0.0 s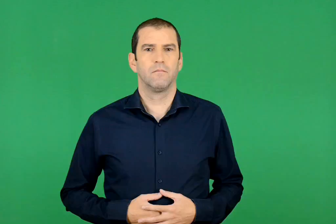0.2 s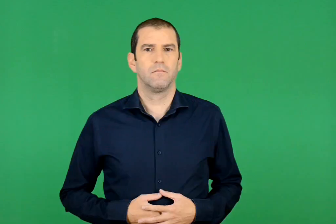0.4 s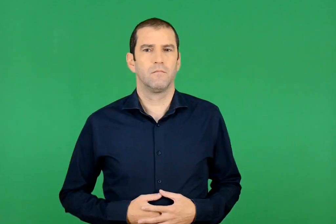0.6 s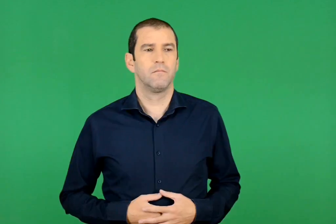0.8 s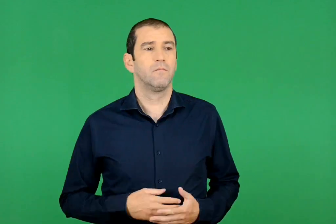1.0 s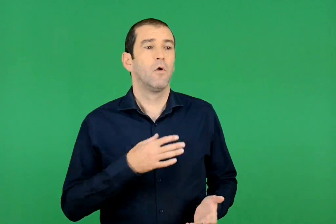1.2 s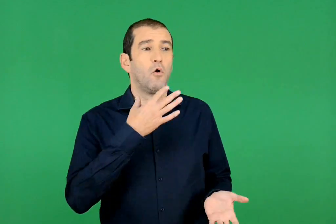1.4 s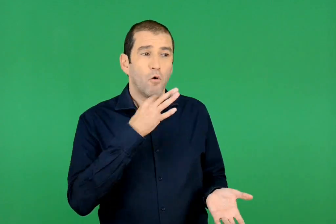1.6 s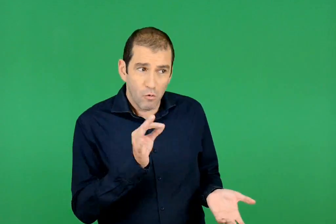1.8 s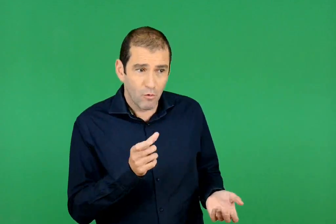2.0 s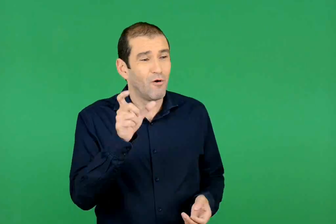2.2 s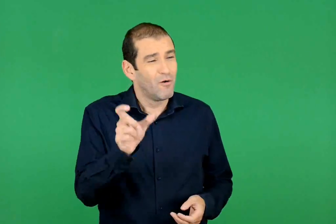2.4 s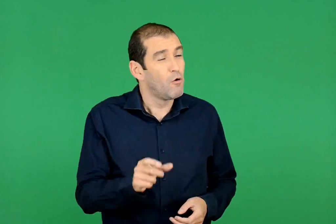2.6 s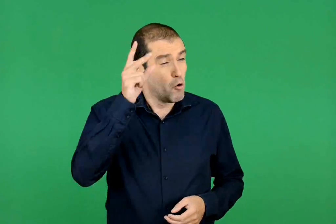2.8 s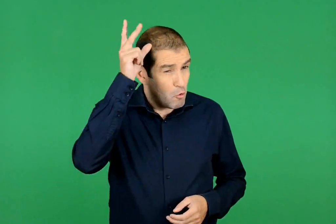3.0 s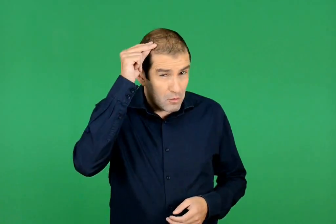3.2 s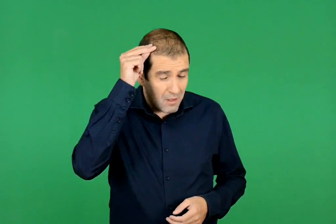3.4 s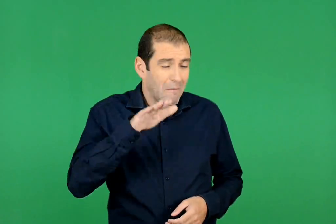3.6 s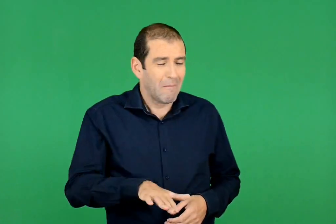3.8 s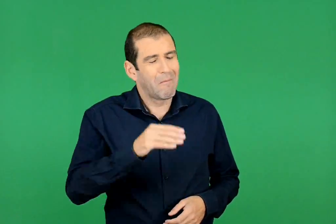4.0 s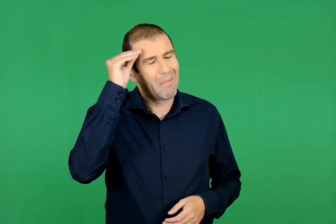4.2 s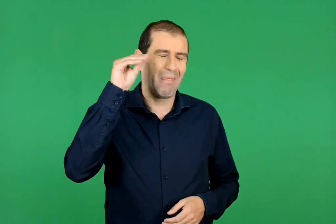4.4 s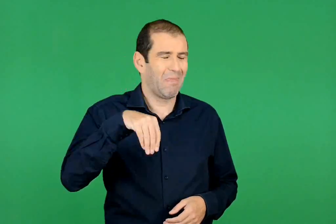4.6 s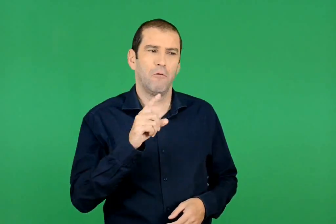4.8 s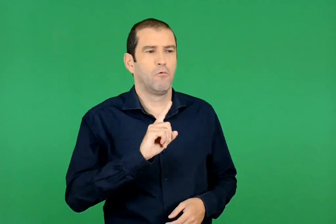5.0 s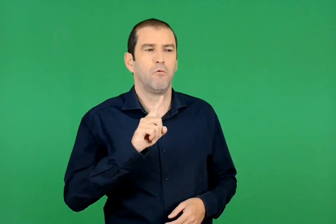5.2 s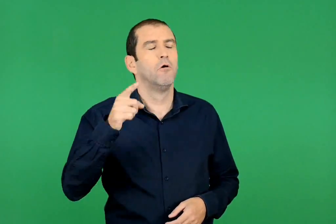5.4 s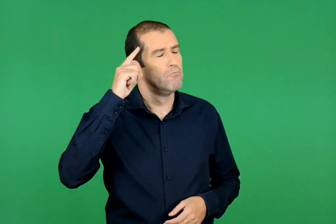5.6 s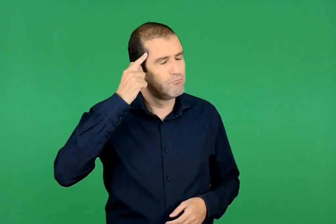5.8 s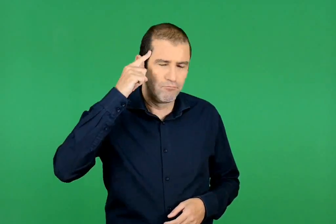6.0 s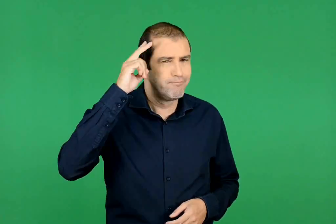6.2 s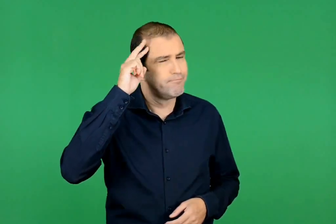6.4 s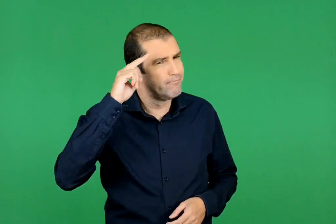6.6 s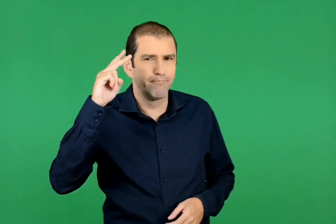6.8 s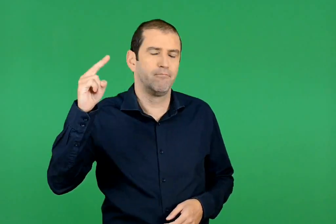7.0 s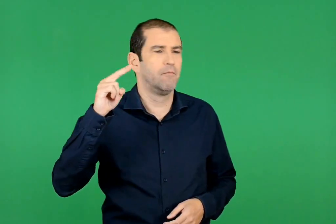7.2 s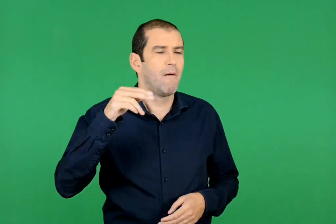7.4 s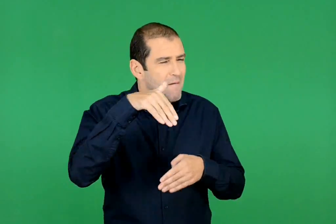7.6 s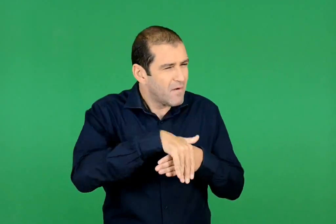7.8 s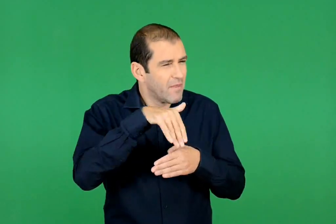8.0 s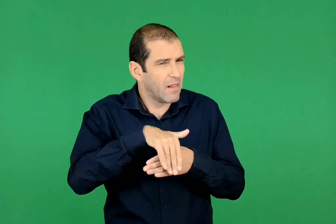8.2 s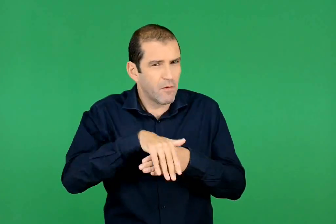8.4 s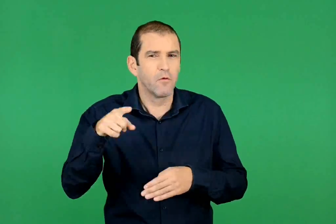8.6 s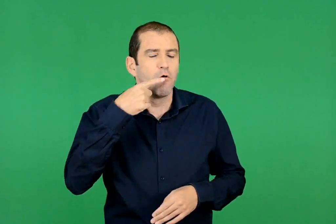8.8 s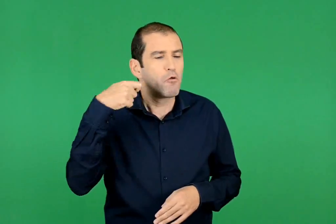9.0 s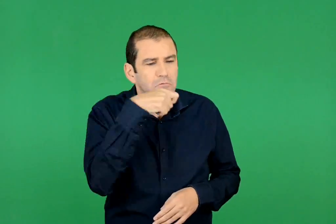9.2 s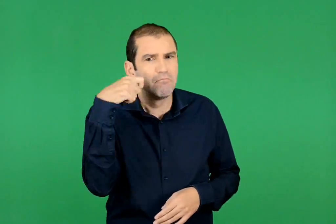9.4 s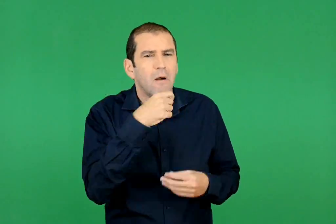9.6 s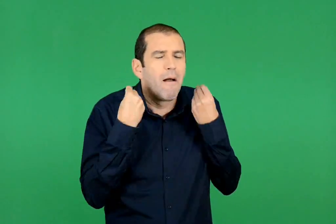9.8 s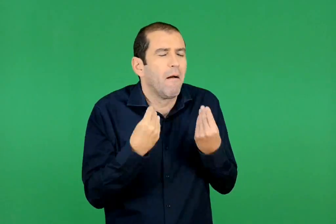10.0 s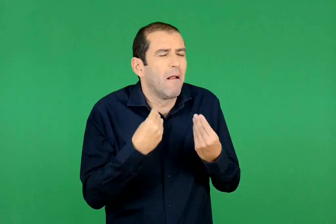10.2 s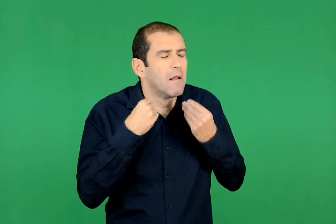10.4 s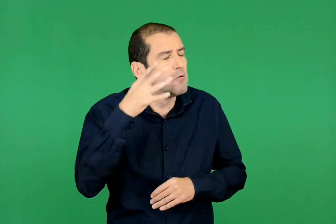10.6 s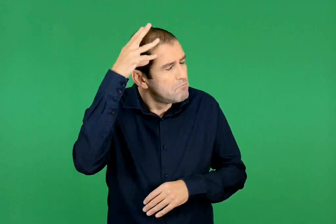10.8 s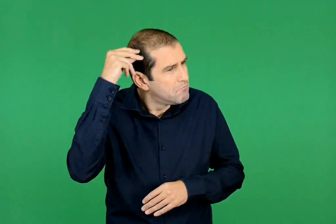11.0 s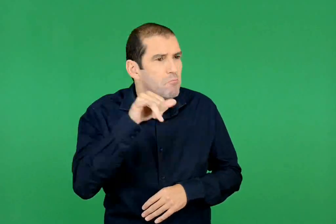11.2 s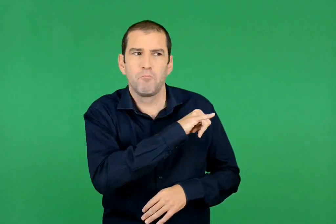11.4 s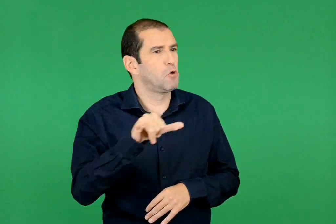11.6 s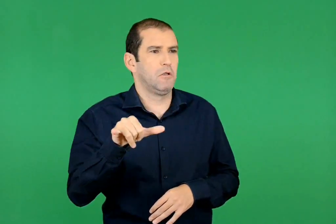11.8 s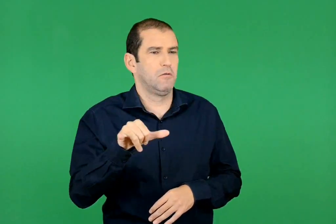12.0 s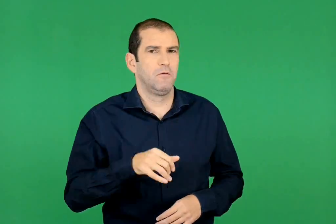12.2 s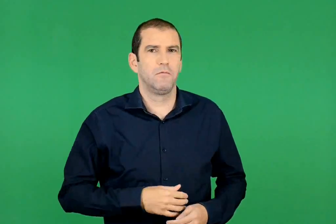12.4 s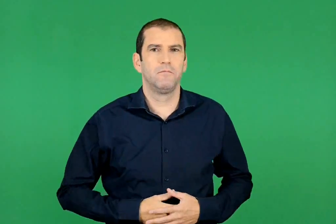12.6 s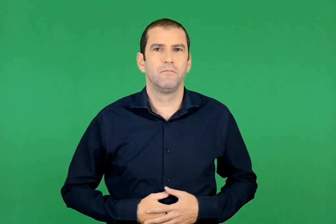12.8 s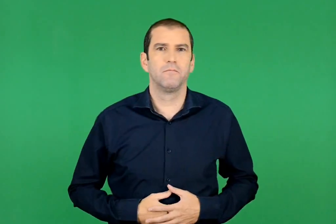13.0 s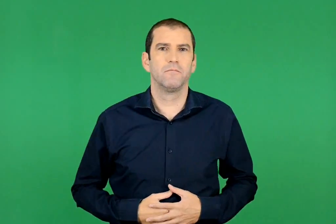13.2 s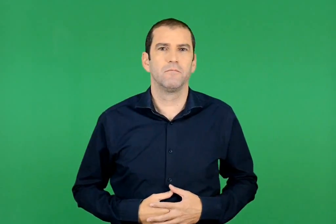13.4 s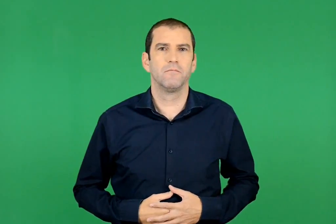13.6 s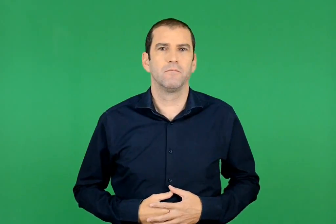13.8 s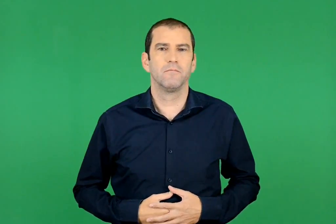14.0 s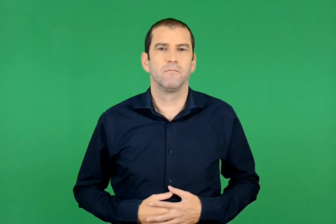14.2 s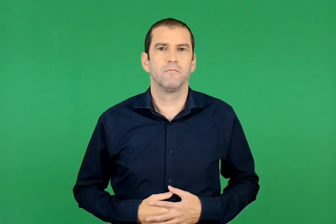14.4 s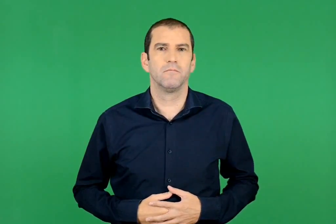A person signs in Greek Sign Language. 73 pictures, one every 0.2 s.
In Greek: επειδή η λουκία δεν είναι καμιά χαζούλικη μικρούλα. είναι τετραπέρατη. κάθε βράδυ πλένει καλά καλά τα δόντια της. ποτέ , μα ποτέ δεν το ξεχνάει
